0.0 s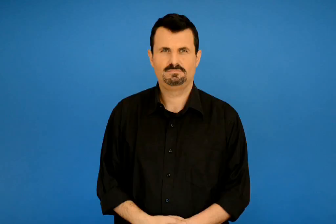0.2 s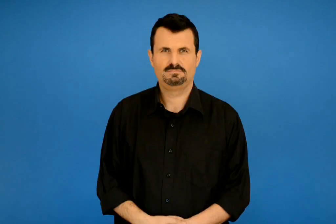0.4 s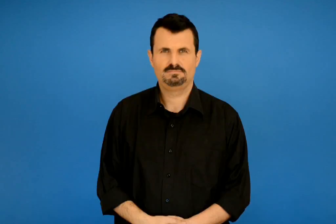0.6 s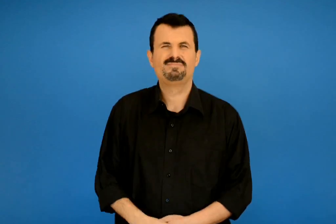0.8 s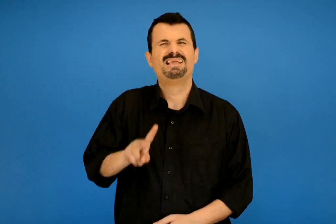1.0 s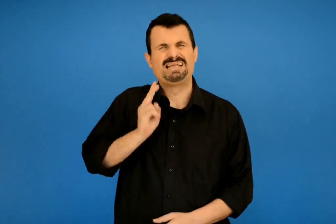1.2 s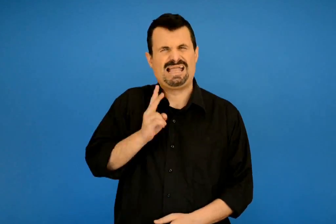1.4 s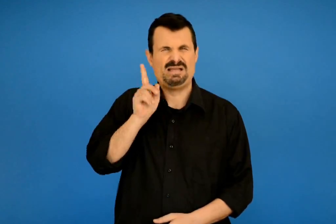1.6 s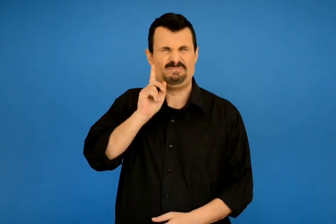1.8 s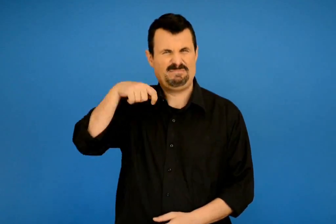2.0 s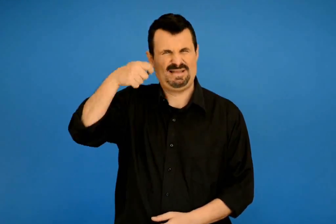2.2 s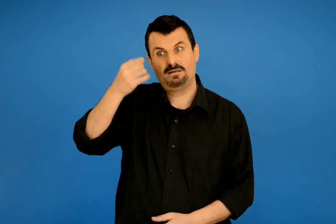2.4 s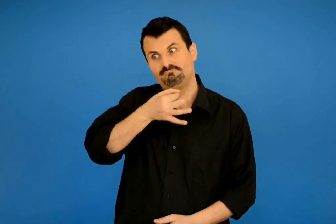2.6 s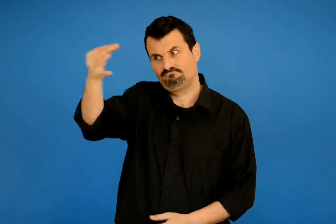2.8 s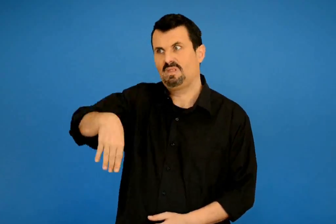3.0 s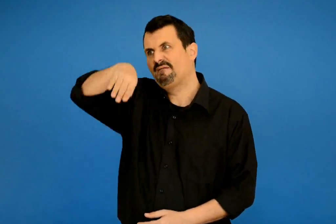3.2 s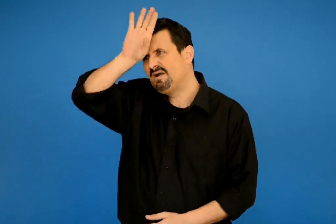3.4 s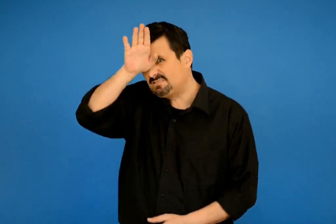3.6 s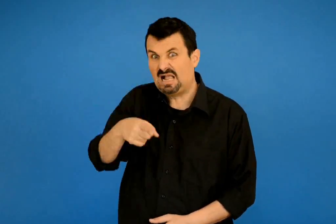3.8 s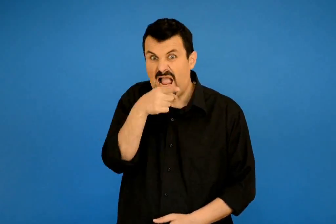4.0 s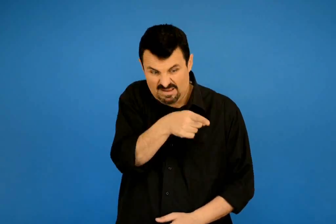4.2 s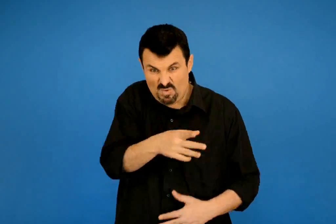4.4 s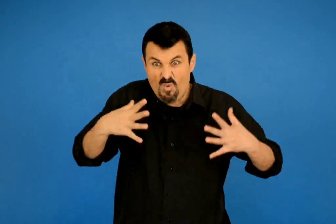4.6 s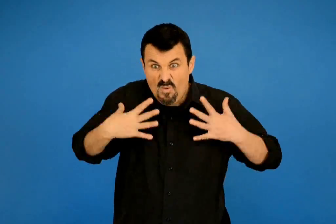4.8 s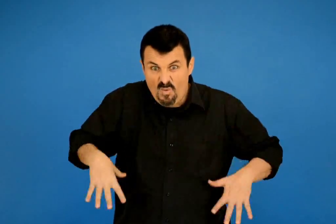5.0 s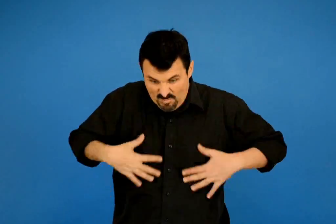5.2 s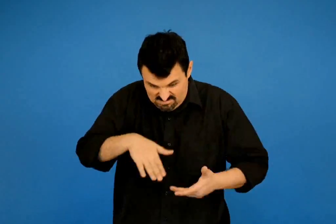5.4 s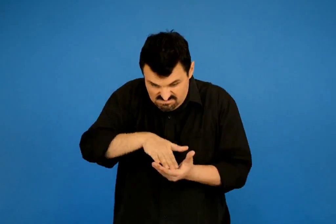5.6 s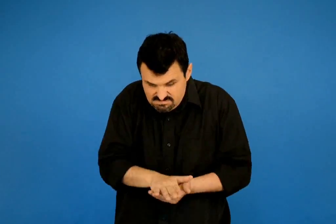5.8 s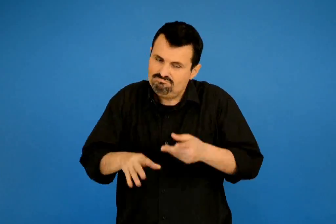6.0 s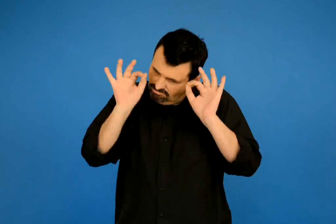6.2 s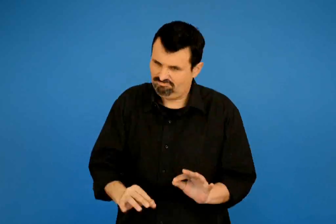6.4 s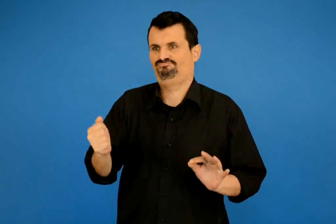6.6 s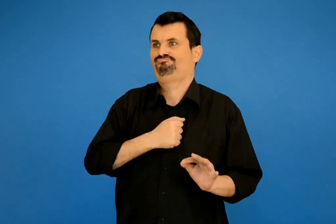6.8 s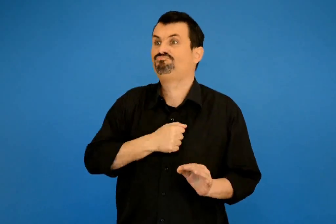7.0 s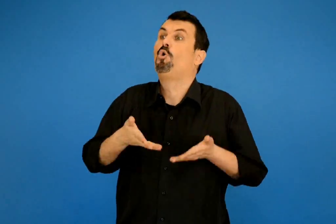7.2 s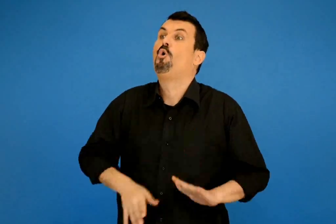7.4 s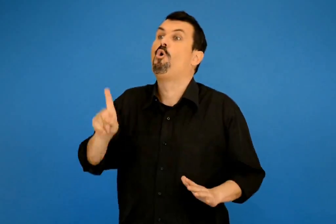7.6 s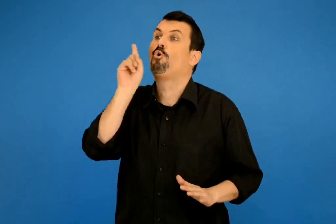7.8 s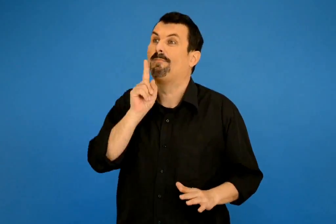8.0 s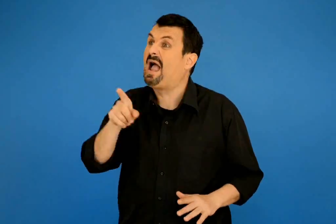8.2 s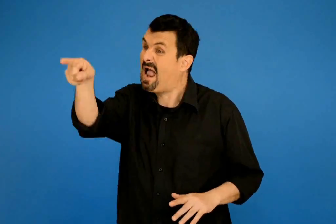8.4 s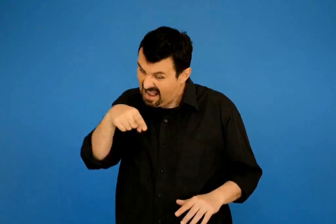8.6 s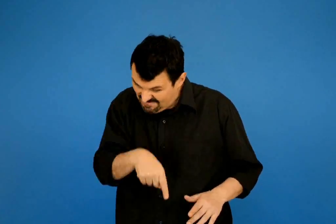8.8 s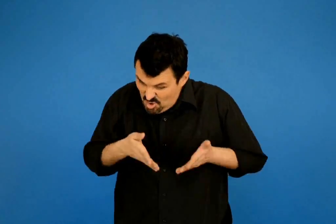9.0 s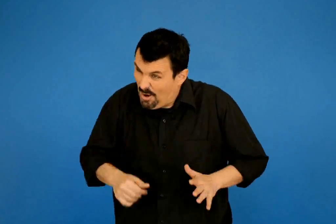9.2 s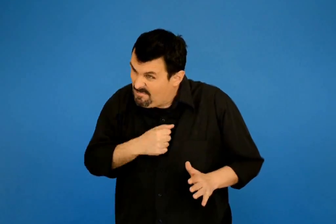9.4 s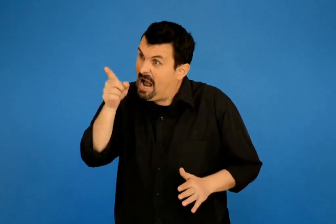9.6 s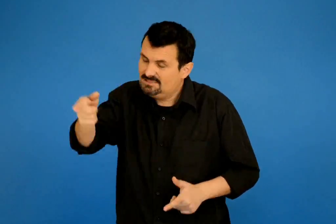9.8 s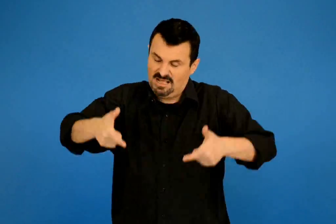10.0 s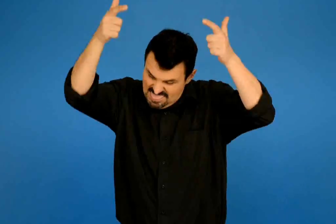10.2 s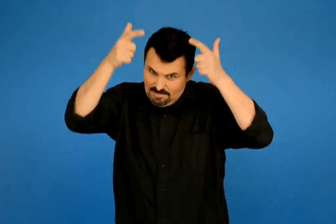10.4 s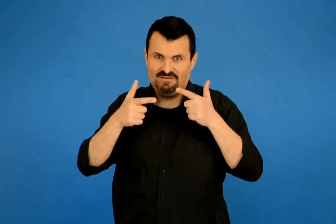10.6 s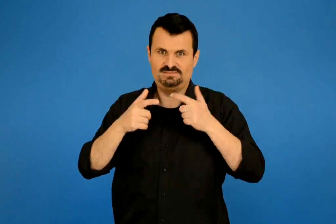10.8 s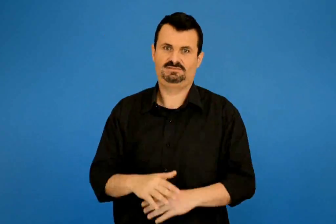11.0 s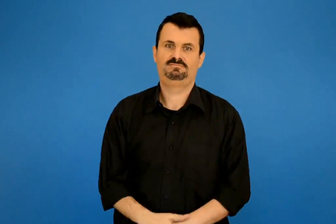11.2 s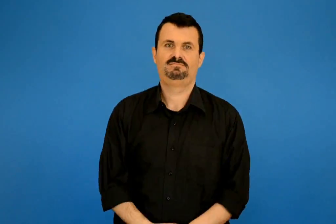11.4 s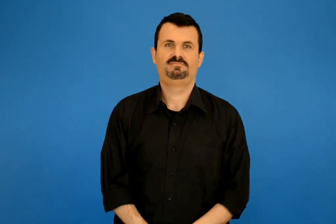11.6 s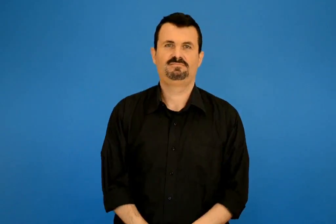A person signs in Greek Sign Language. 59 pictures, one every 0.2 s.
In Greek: της κόρης μου είναι τα ρούχα και τα παπούτσια αυτή θα πάρεις γυναικά
